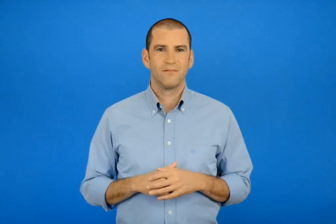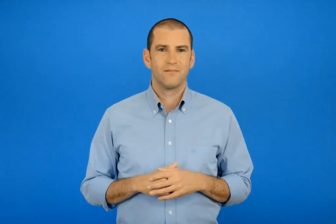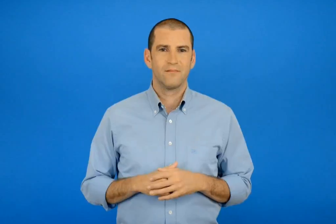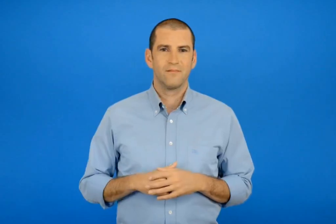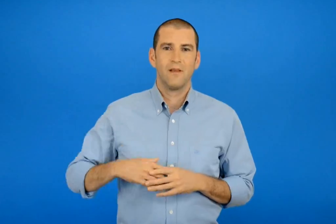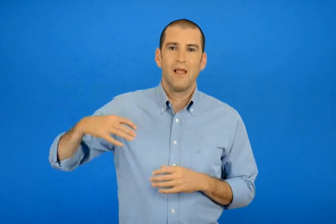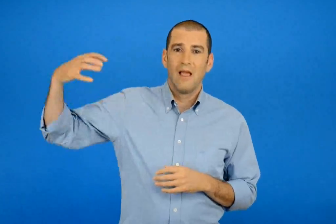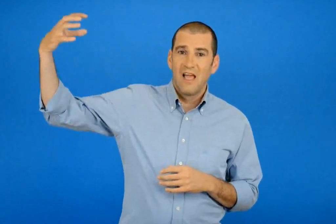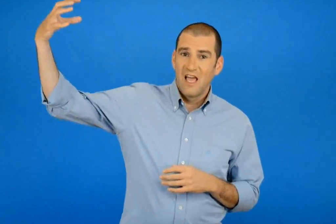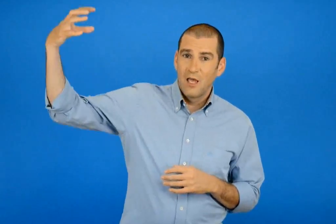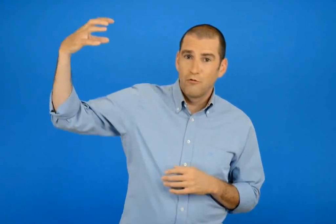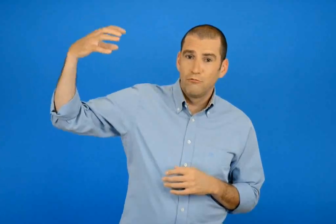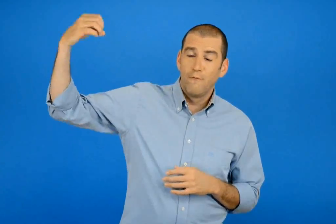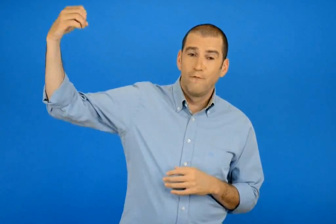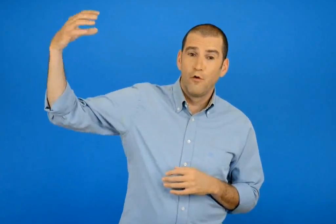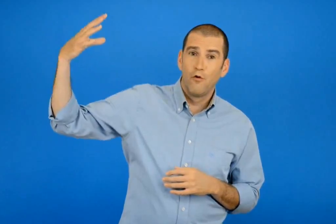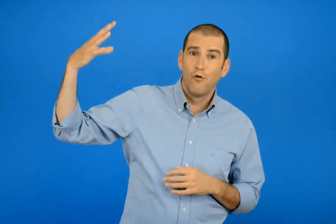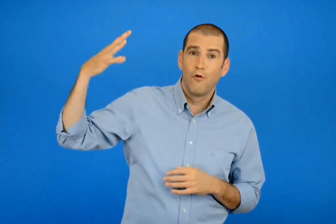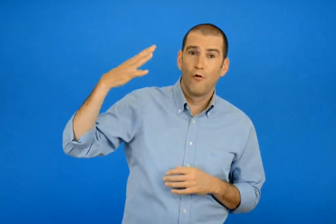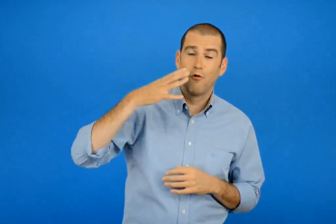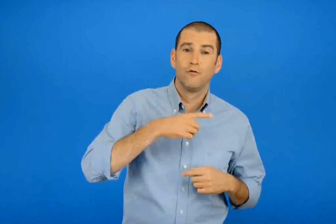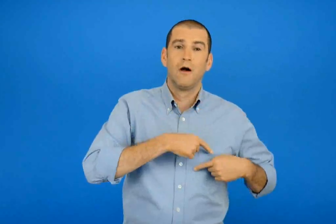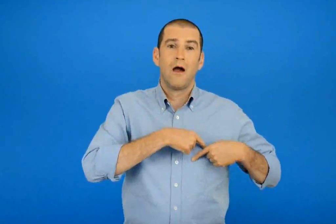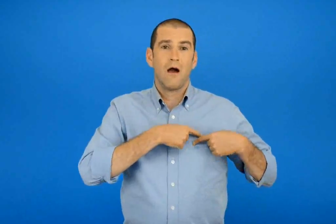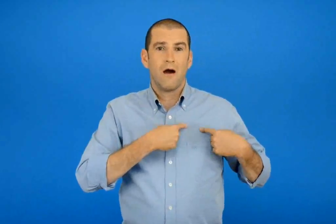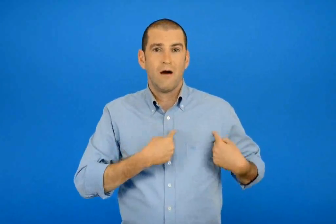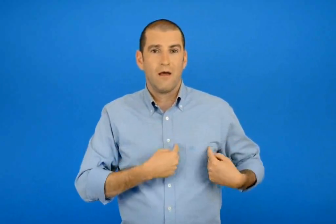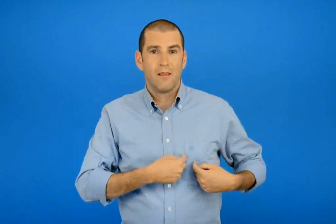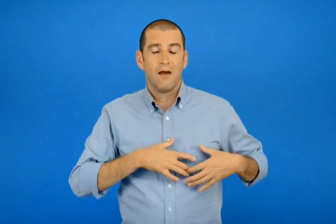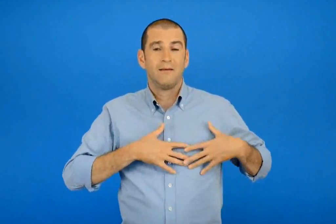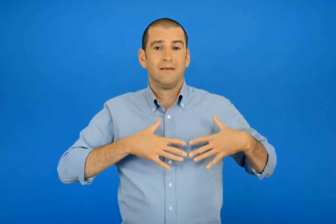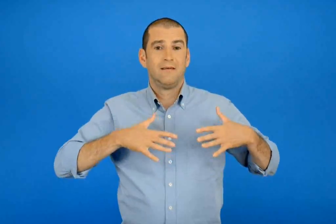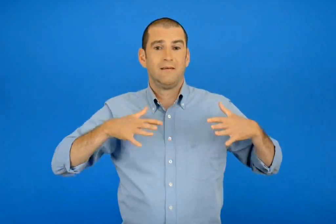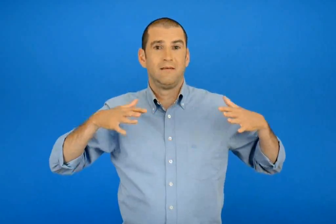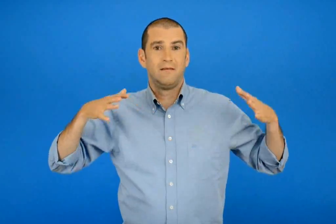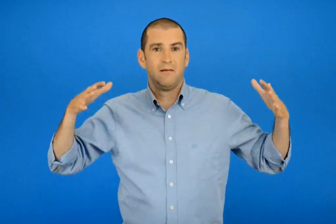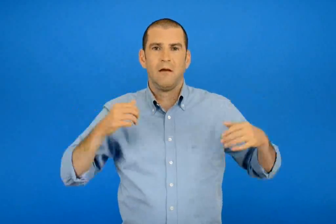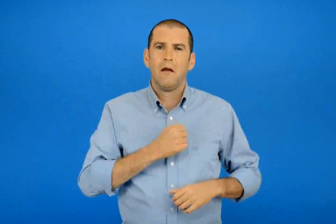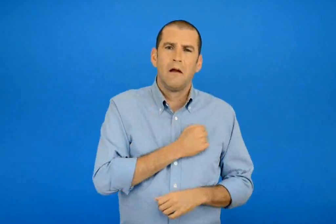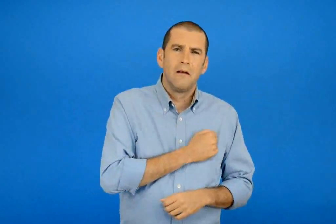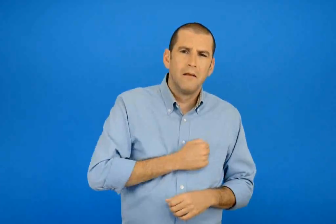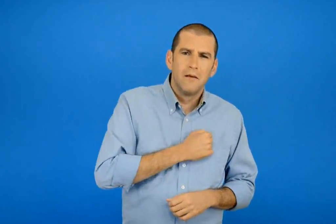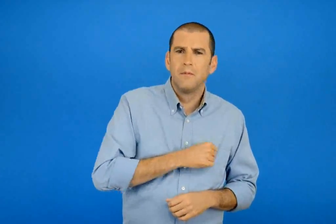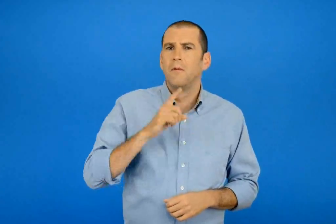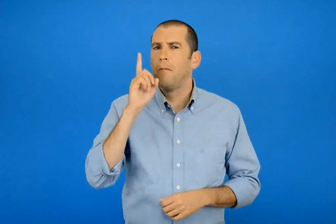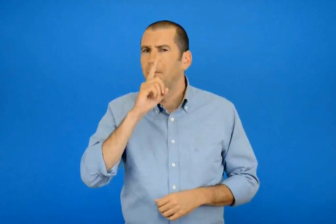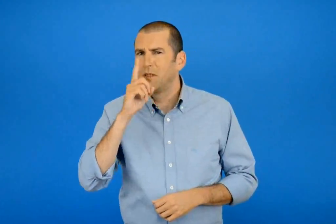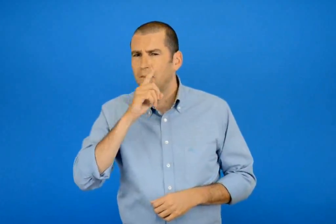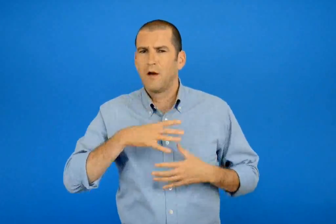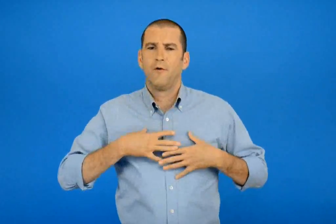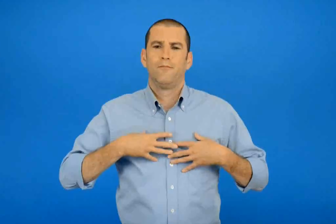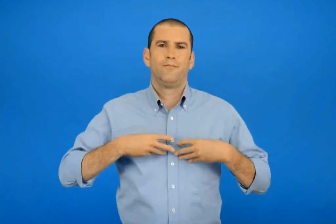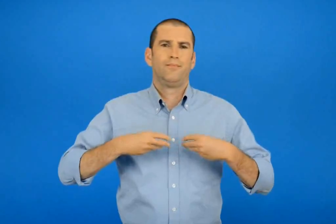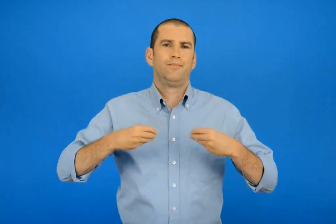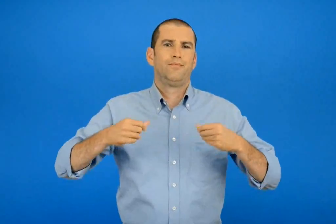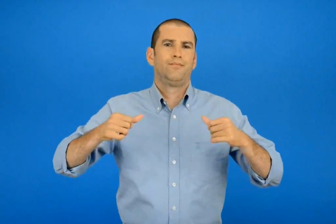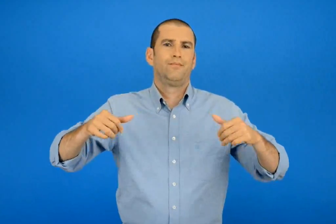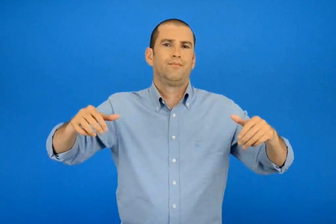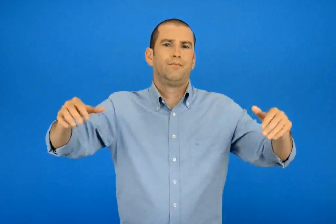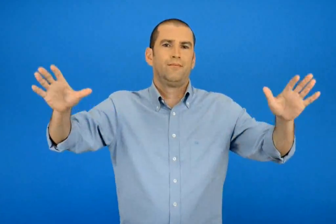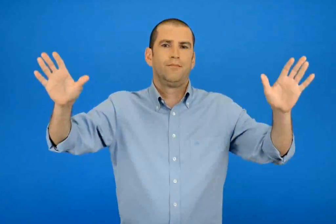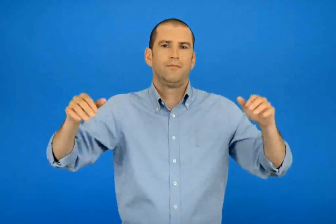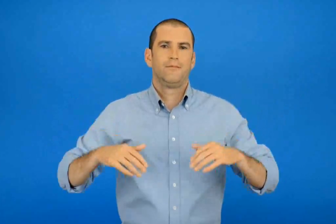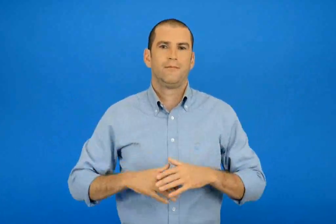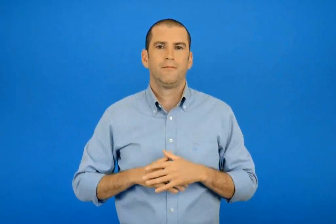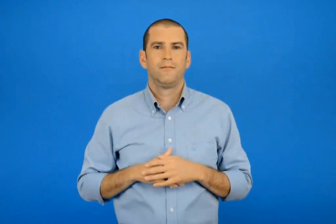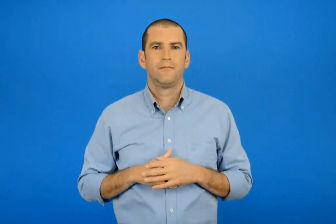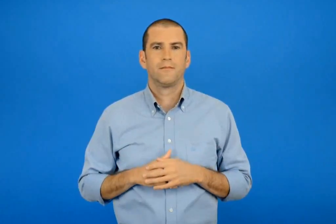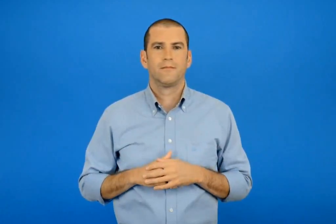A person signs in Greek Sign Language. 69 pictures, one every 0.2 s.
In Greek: ήλιος το καθάριο φως λάμπει στην καρδιά μου και η λύπη και το ψέμα φεύγουνε μακριά μου
